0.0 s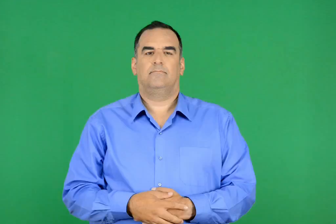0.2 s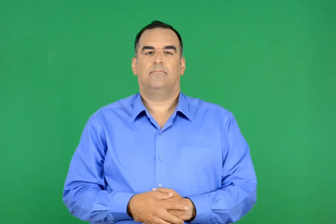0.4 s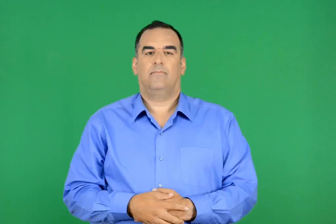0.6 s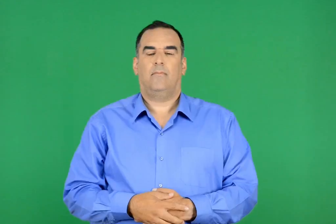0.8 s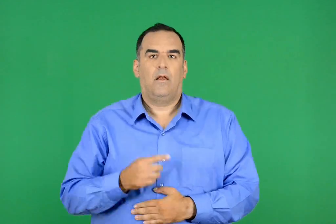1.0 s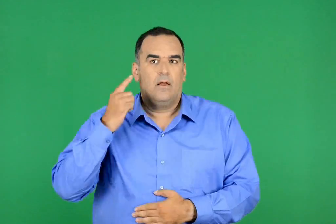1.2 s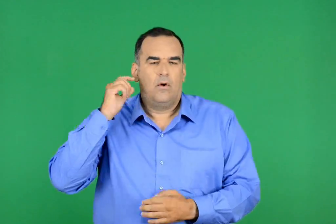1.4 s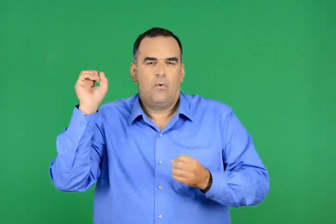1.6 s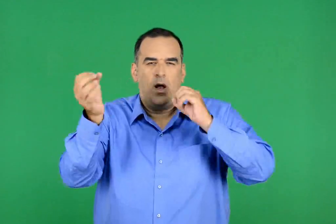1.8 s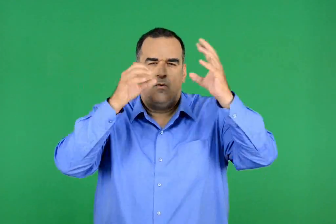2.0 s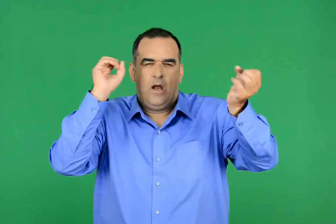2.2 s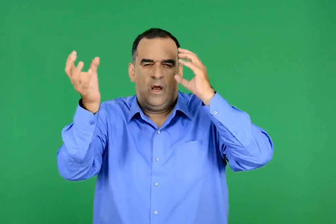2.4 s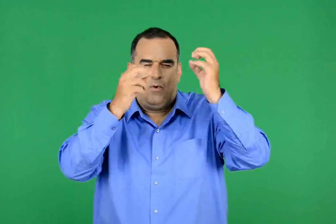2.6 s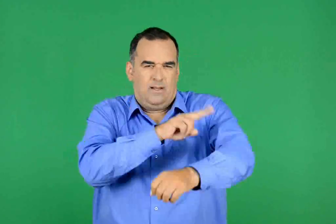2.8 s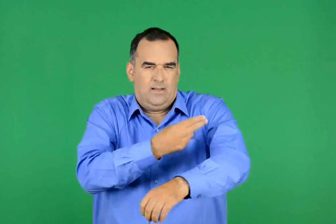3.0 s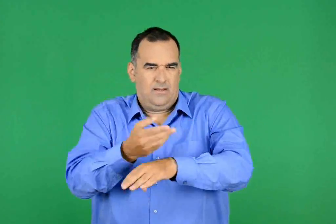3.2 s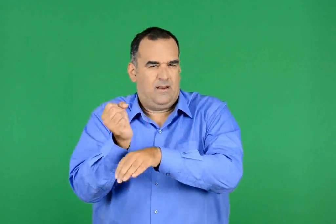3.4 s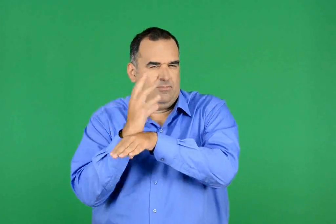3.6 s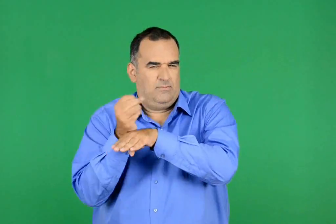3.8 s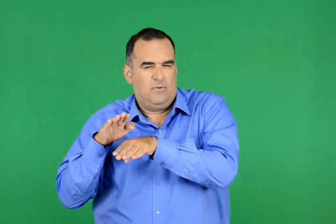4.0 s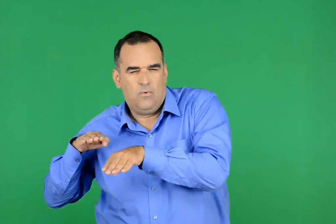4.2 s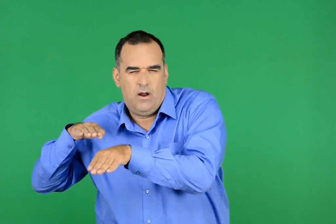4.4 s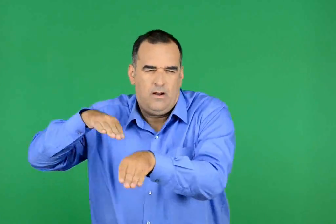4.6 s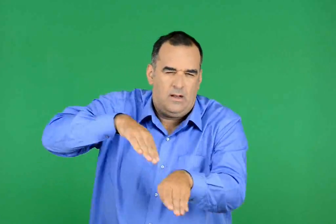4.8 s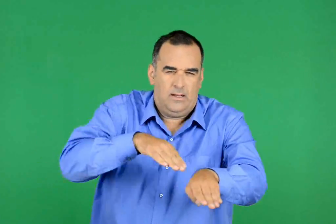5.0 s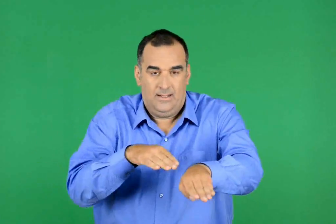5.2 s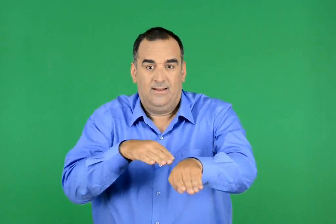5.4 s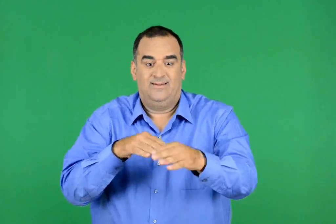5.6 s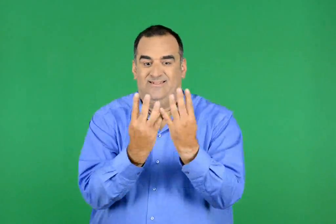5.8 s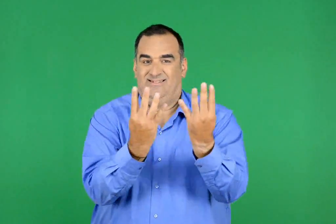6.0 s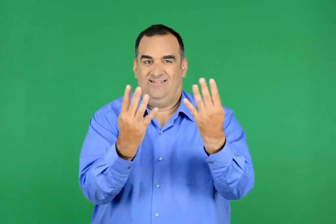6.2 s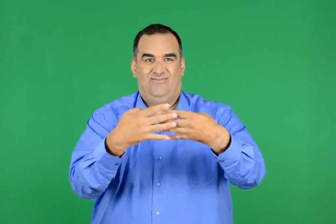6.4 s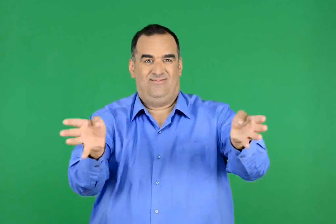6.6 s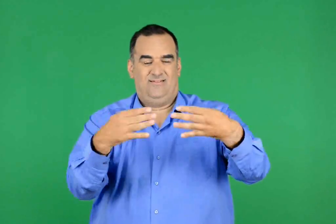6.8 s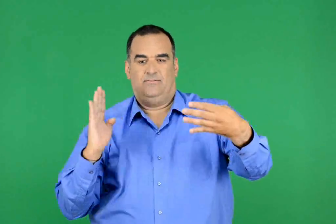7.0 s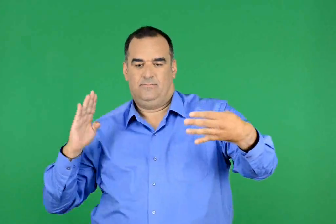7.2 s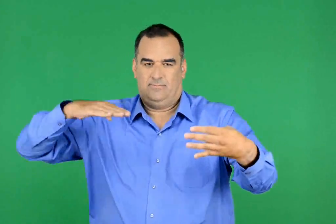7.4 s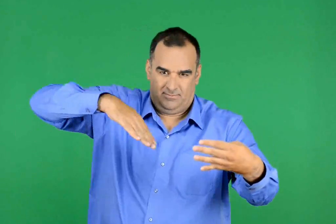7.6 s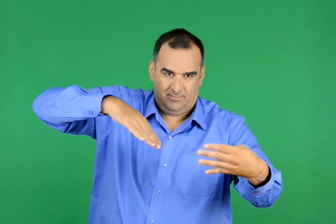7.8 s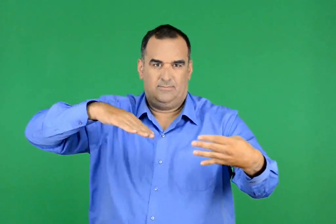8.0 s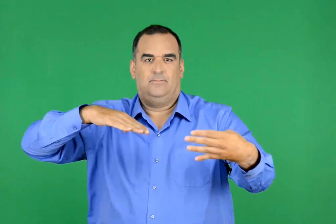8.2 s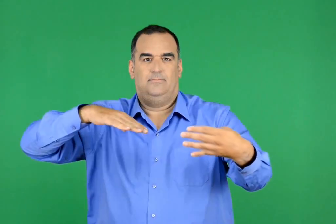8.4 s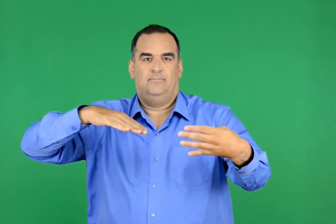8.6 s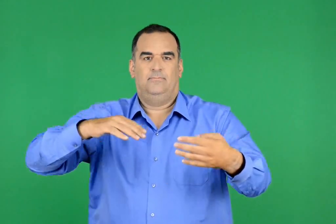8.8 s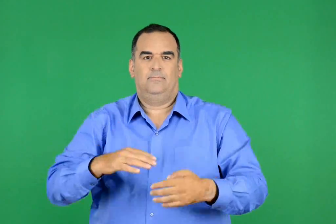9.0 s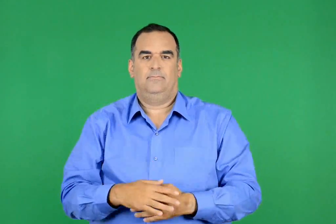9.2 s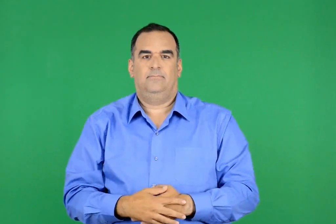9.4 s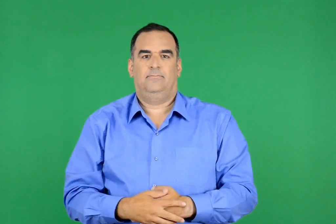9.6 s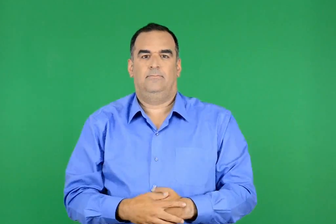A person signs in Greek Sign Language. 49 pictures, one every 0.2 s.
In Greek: ακούστηκαν οι σειρήνες του νοσοκομειακού. ήρθε και στάθηκε μπροστά στην καγκελόπορτα
